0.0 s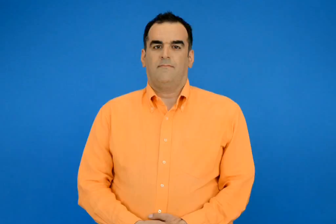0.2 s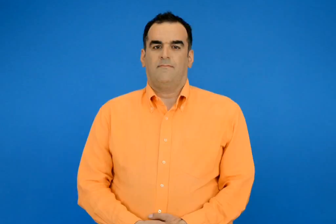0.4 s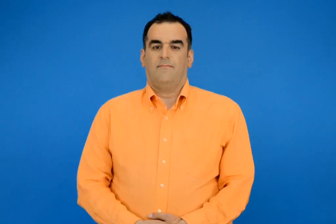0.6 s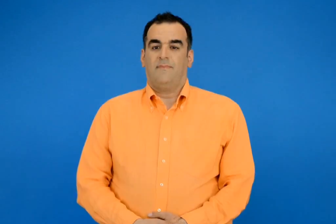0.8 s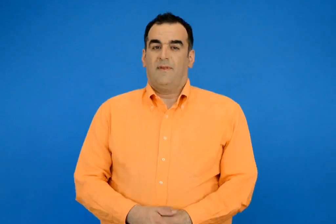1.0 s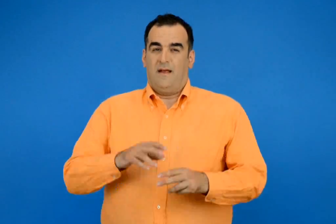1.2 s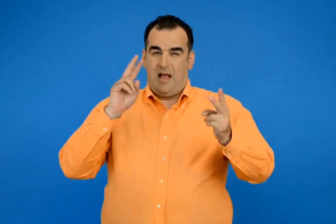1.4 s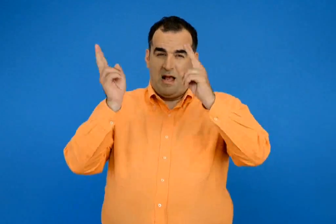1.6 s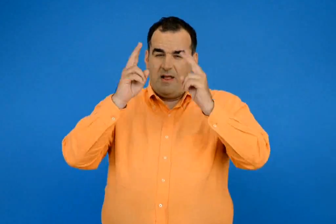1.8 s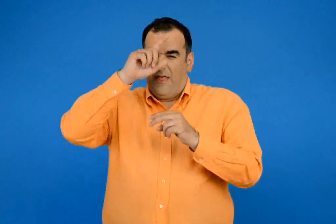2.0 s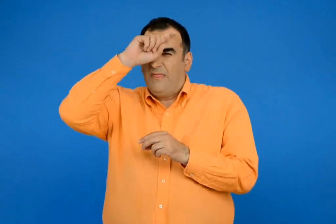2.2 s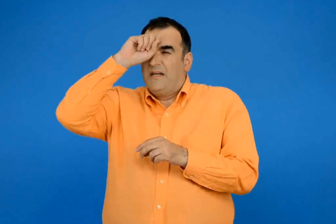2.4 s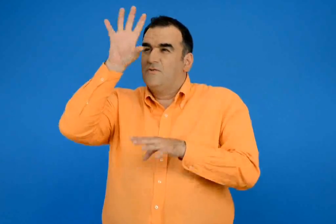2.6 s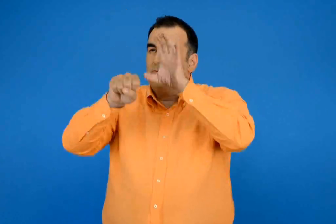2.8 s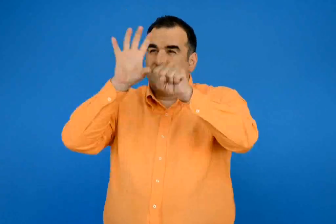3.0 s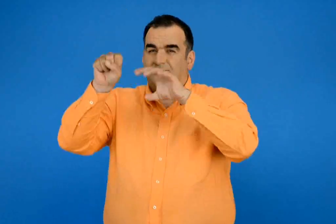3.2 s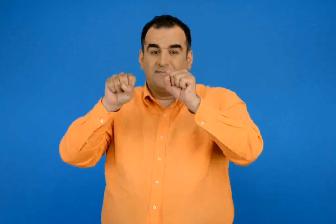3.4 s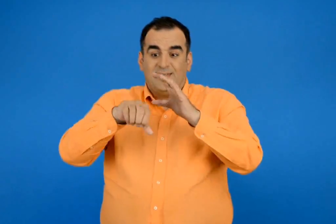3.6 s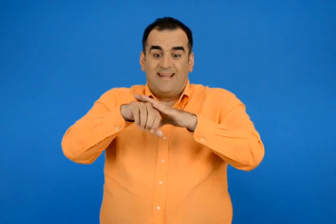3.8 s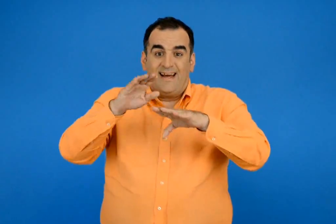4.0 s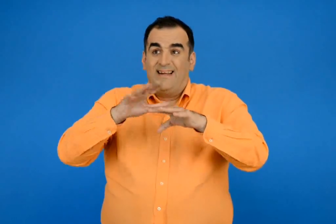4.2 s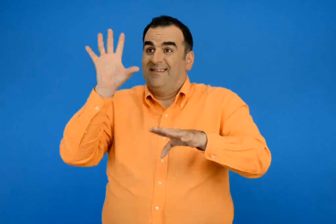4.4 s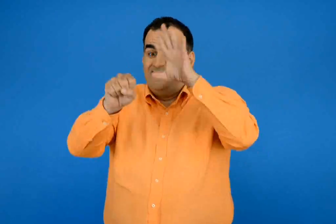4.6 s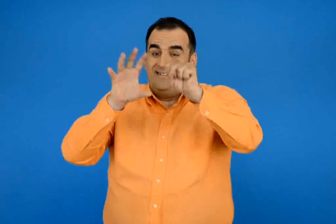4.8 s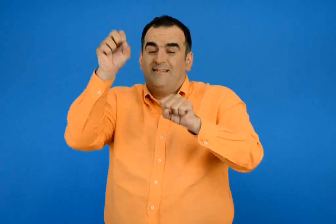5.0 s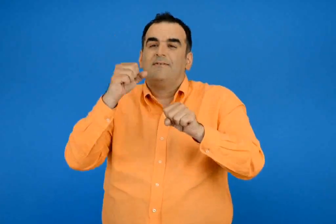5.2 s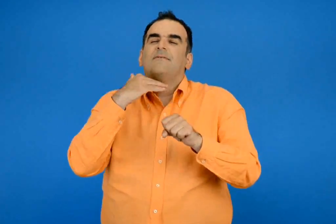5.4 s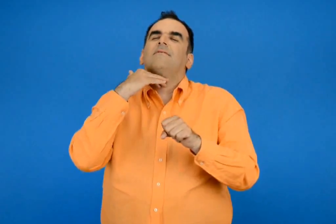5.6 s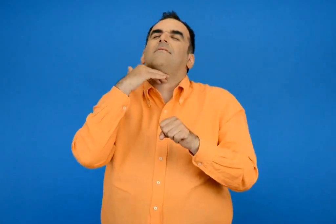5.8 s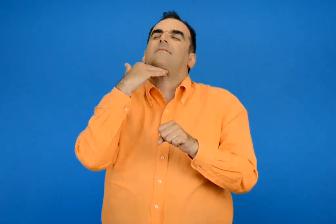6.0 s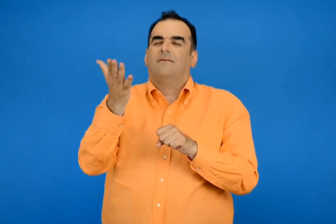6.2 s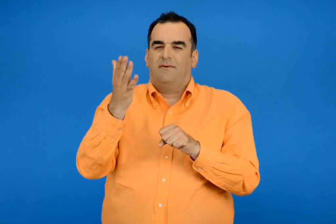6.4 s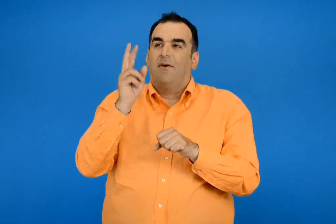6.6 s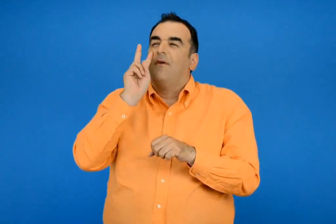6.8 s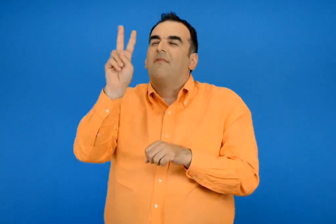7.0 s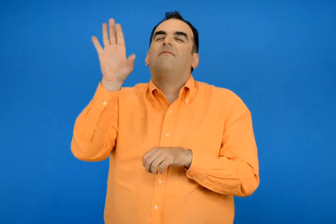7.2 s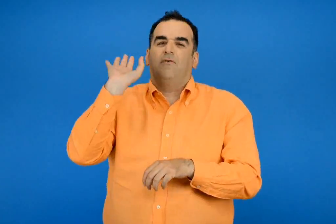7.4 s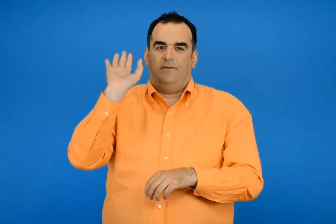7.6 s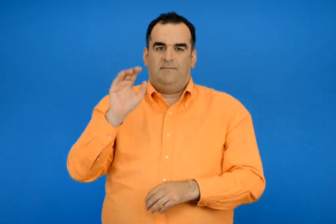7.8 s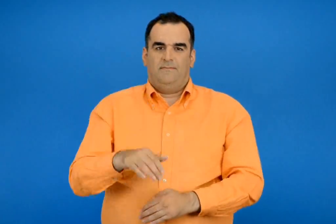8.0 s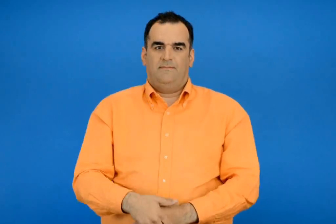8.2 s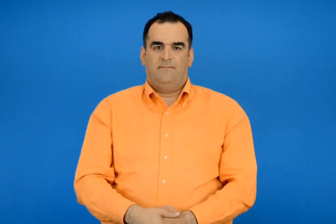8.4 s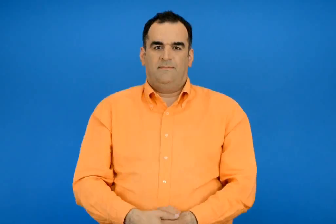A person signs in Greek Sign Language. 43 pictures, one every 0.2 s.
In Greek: τα αέρια είναι πολύ δύσκολο να τα μαζέψουμε γιατί δεν πιάνονται με τα χεριά και συνήθως δε φαίνονται
